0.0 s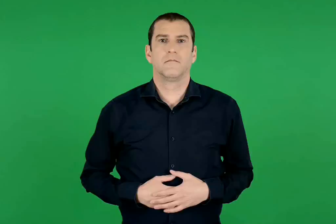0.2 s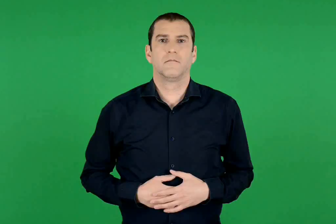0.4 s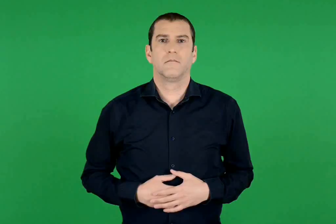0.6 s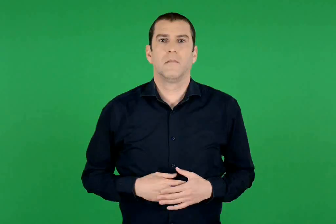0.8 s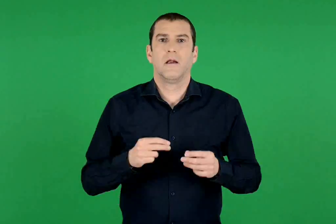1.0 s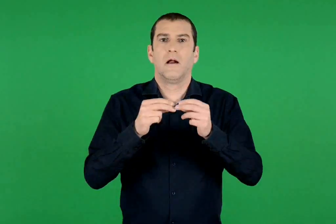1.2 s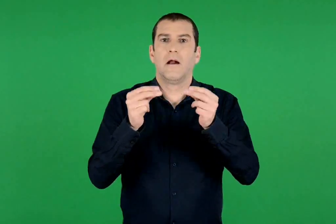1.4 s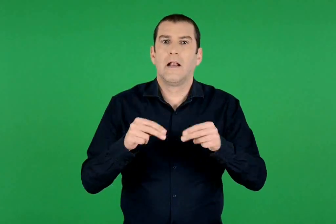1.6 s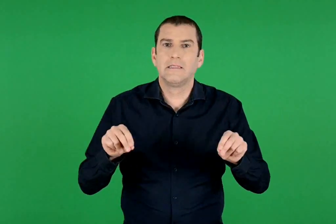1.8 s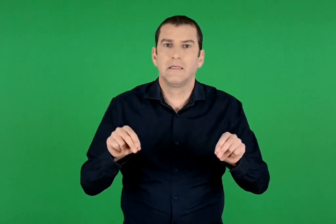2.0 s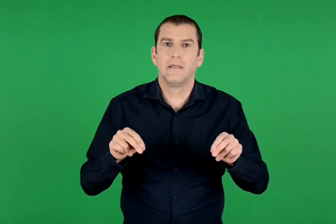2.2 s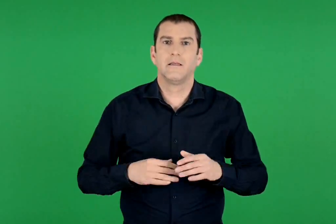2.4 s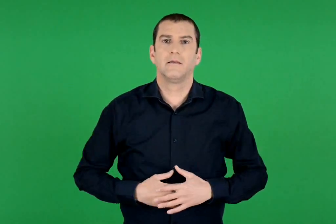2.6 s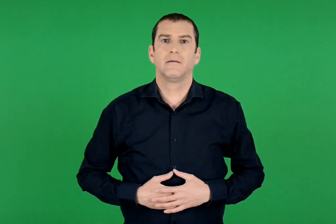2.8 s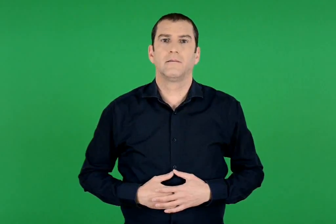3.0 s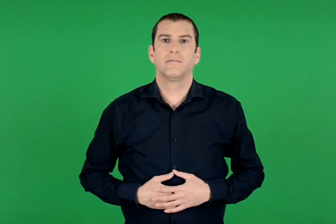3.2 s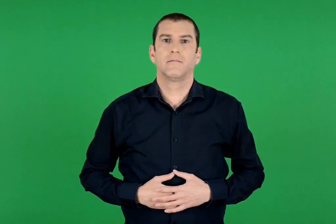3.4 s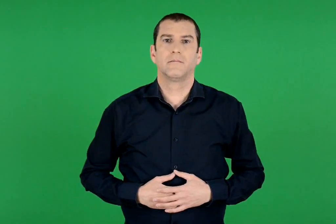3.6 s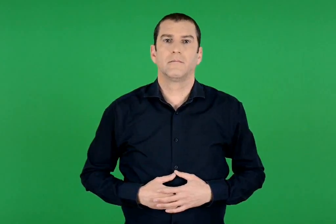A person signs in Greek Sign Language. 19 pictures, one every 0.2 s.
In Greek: λύση
